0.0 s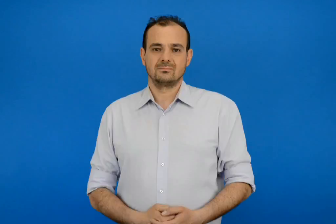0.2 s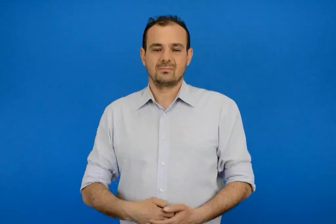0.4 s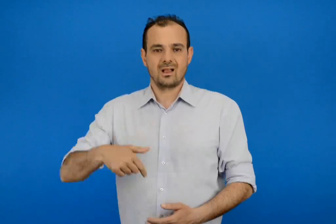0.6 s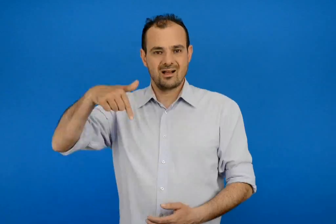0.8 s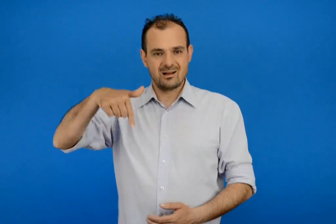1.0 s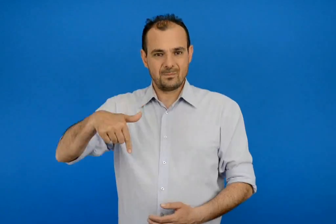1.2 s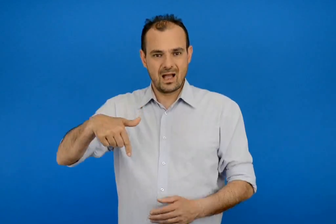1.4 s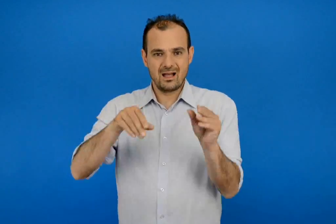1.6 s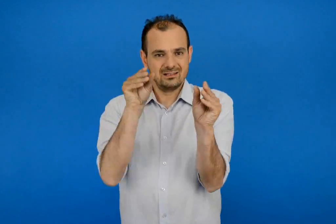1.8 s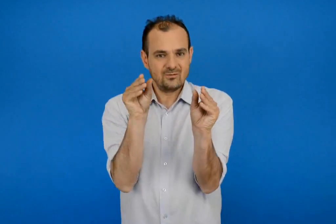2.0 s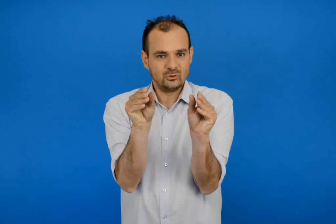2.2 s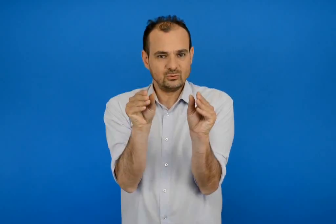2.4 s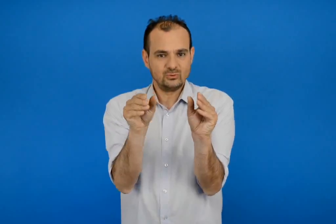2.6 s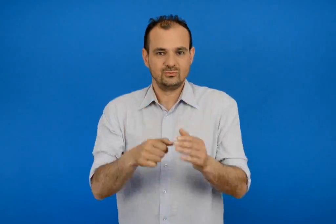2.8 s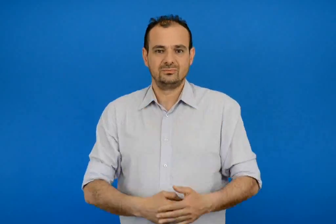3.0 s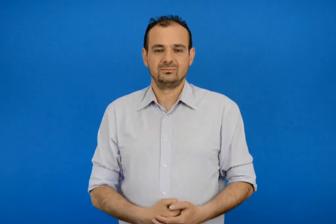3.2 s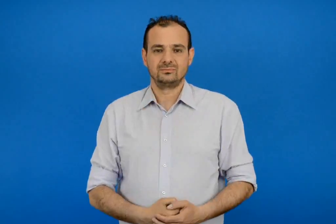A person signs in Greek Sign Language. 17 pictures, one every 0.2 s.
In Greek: γ τεύχος
